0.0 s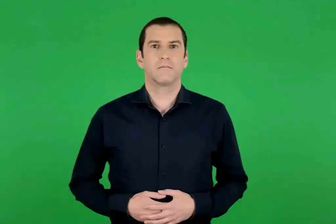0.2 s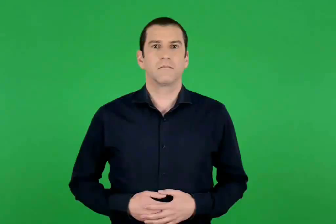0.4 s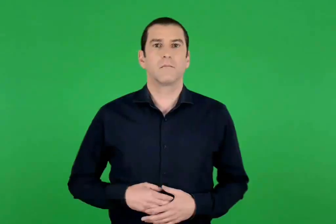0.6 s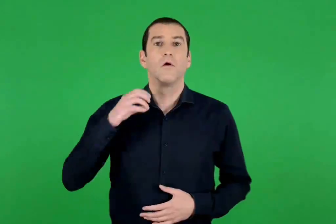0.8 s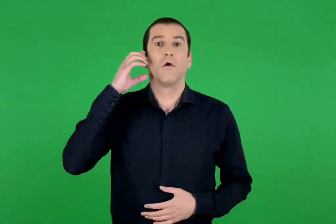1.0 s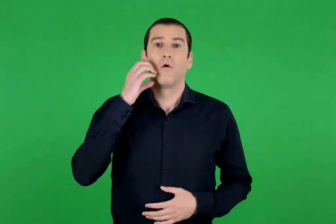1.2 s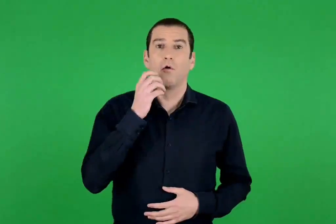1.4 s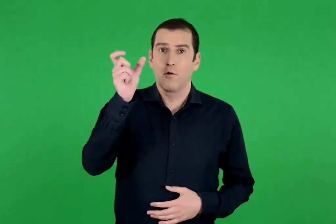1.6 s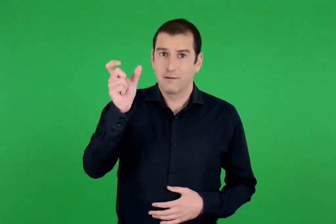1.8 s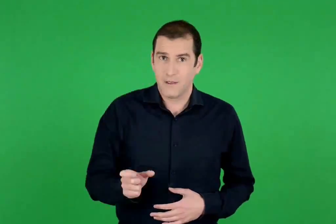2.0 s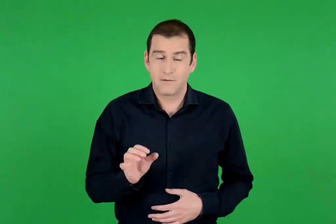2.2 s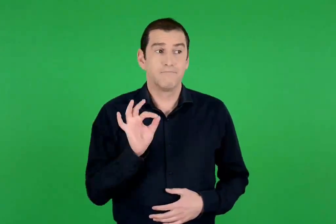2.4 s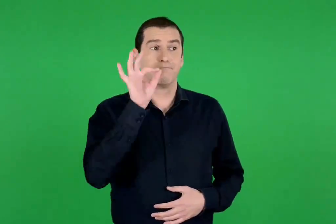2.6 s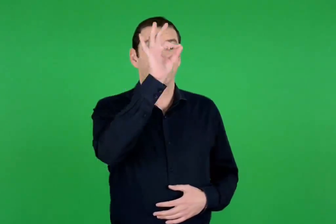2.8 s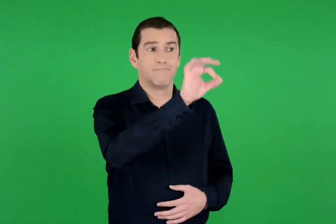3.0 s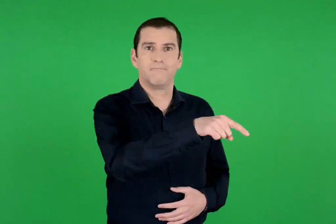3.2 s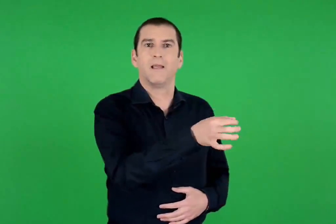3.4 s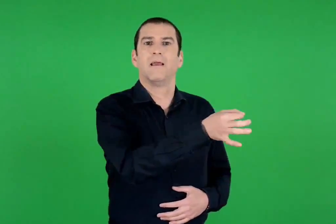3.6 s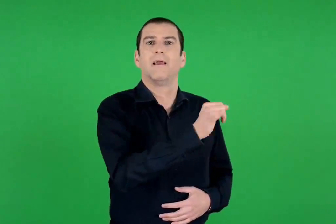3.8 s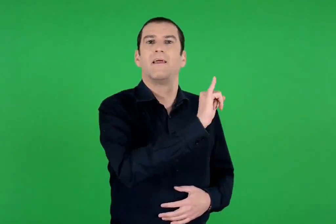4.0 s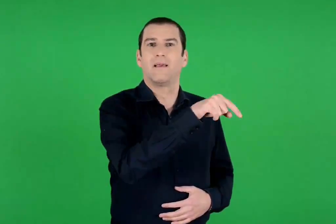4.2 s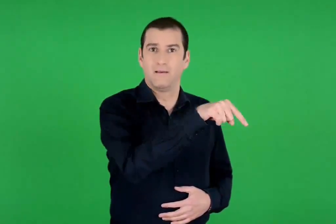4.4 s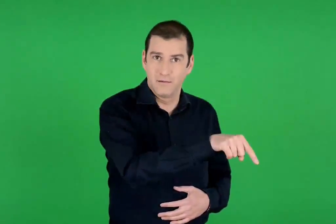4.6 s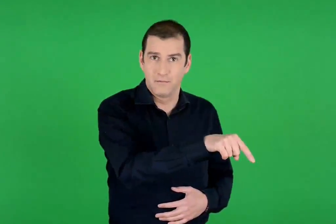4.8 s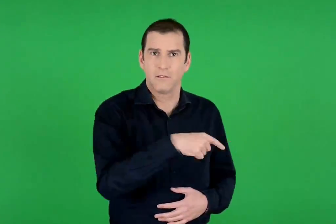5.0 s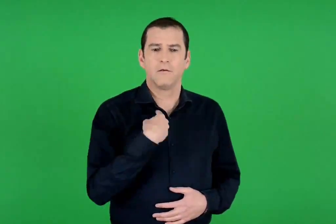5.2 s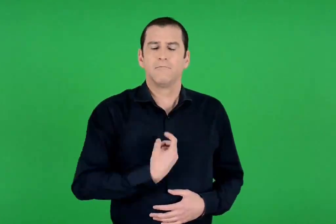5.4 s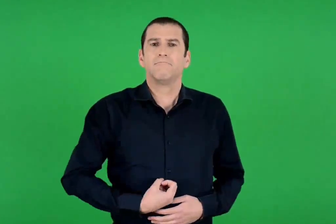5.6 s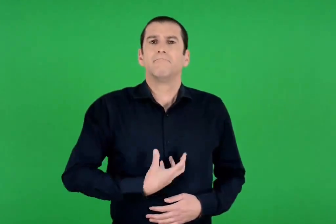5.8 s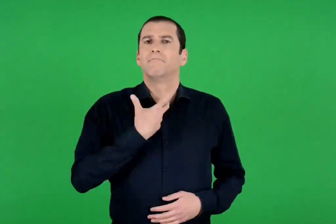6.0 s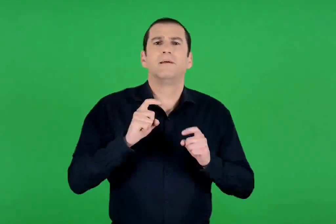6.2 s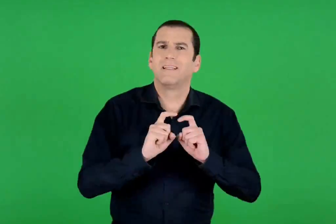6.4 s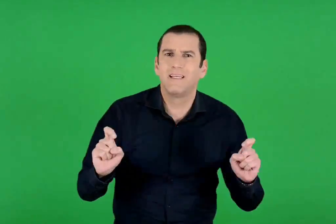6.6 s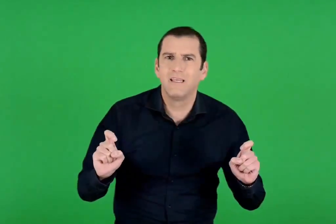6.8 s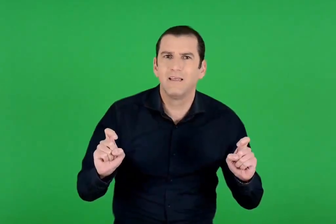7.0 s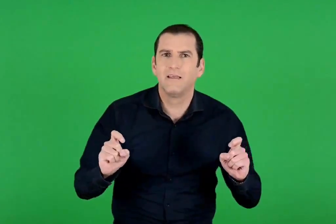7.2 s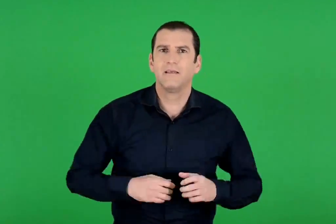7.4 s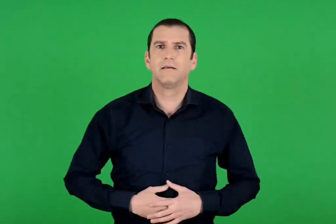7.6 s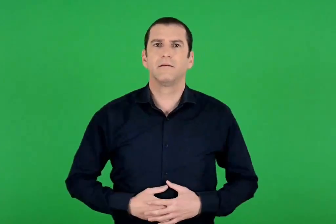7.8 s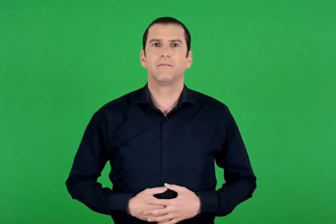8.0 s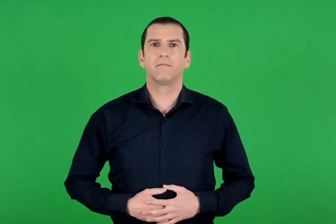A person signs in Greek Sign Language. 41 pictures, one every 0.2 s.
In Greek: ποιες είναι οι πρώτες αντιδράσεις του οδυσσέα μόλις φτάνει στην ιθάκη ;
